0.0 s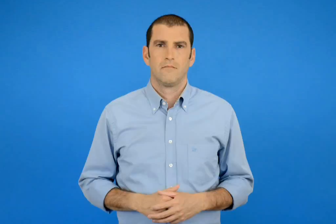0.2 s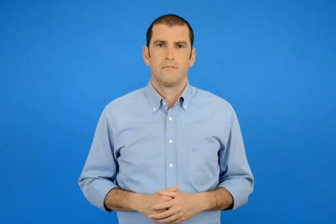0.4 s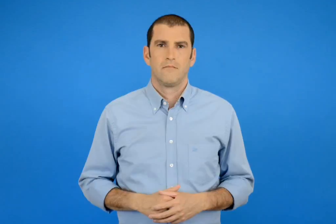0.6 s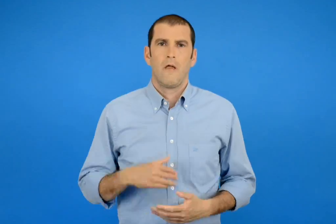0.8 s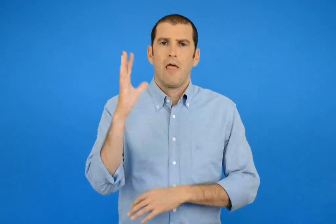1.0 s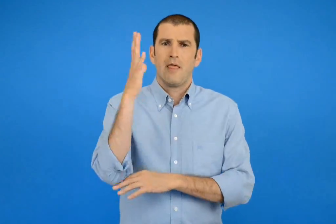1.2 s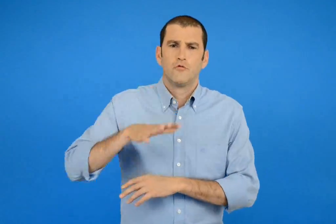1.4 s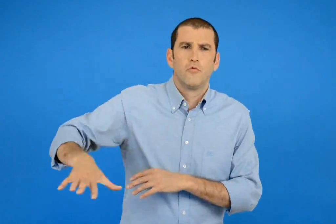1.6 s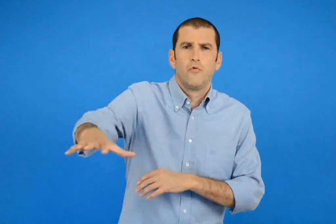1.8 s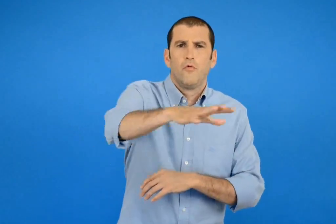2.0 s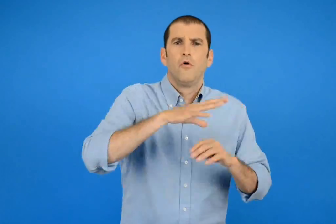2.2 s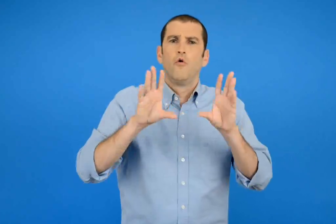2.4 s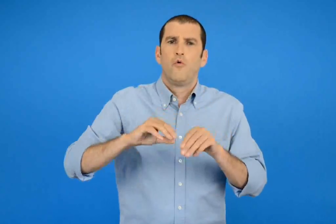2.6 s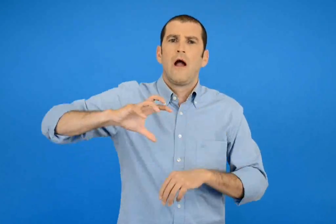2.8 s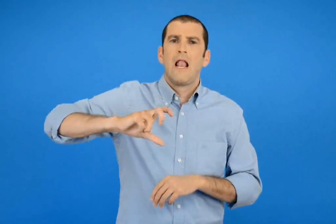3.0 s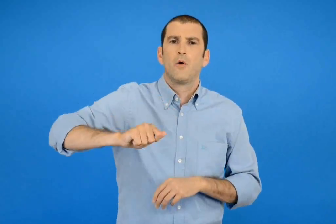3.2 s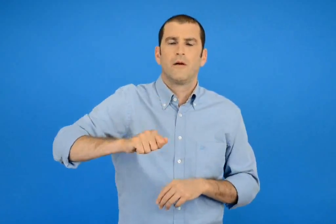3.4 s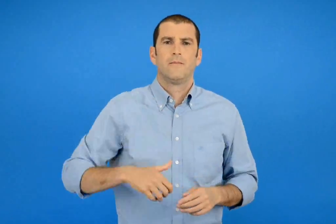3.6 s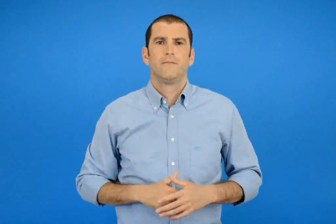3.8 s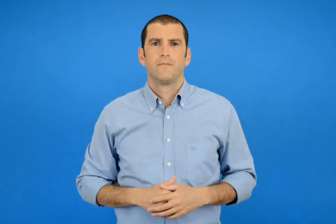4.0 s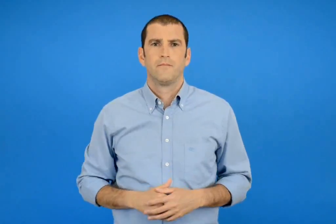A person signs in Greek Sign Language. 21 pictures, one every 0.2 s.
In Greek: το λεμονόδασος
